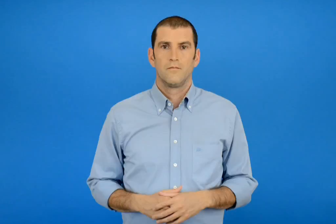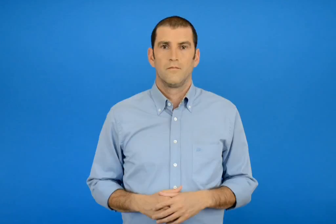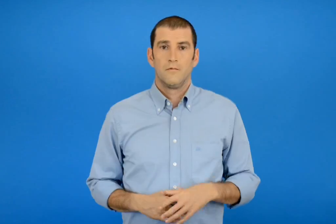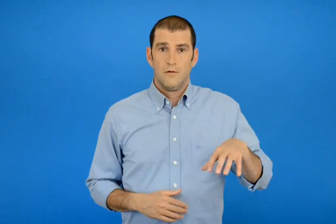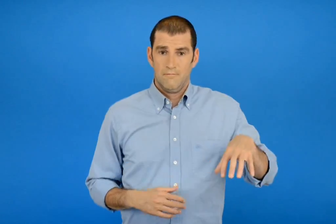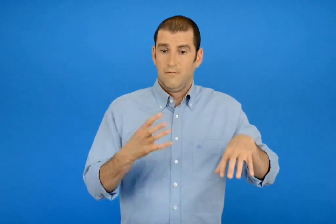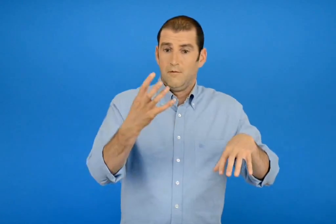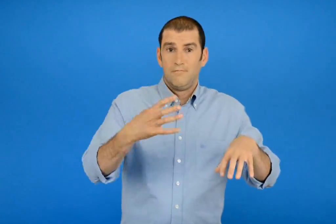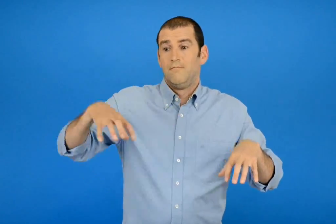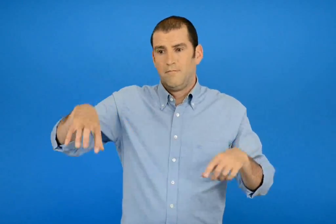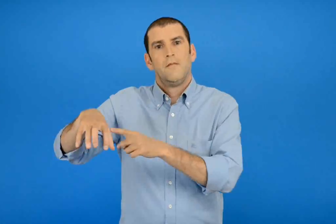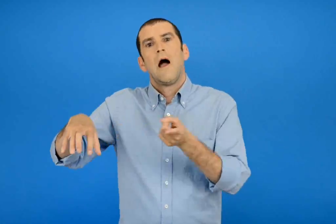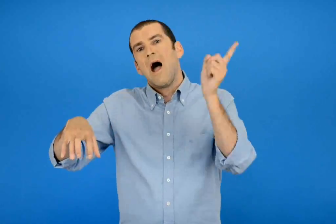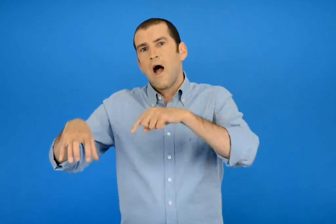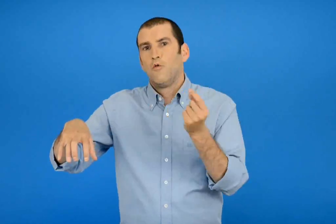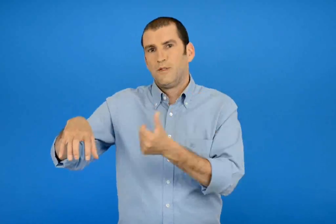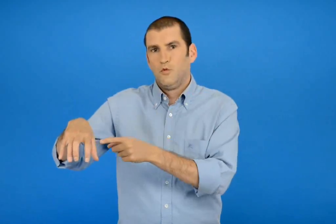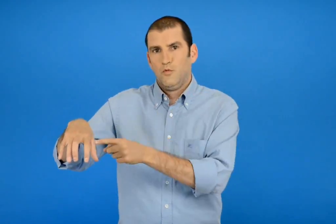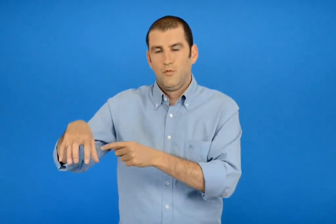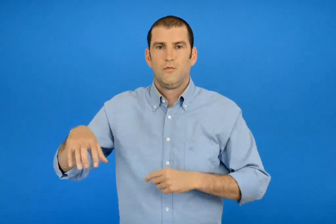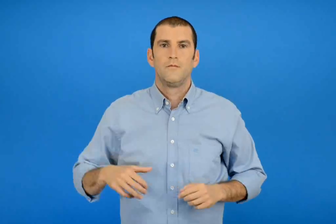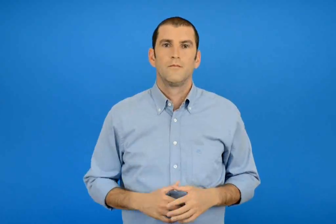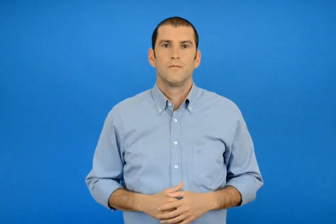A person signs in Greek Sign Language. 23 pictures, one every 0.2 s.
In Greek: το άλλο του μισό είναι
